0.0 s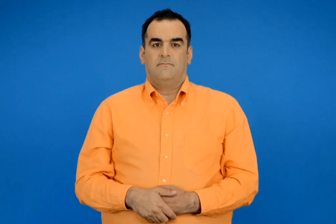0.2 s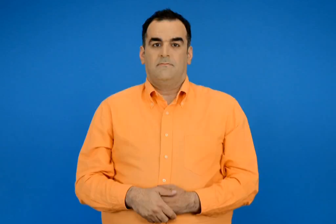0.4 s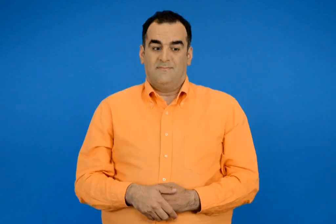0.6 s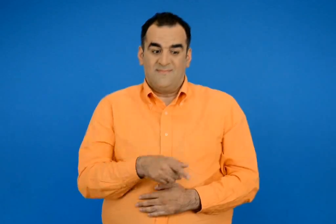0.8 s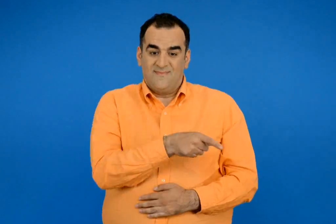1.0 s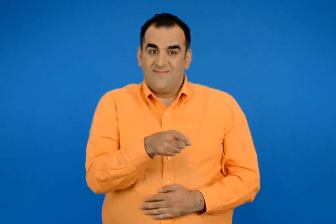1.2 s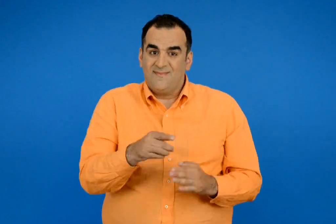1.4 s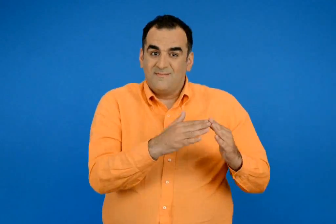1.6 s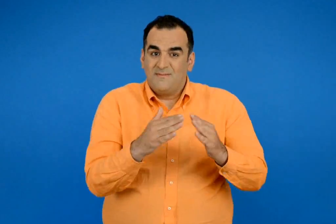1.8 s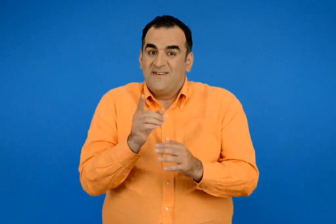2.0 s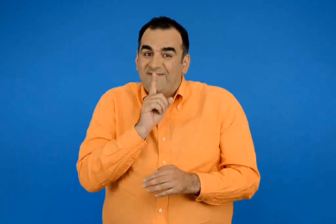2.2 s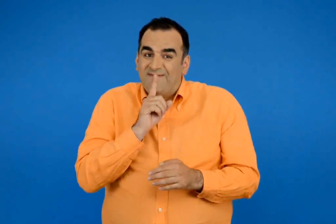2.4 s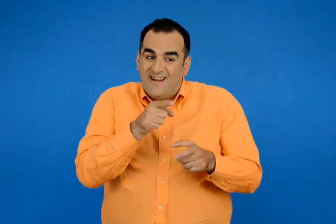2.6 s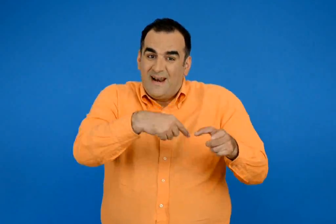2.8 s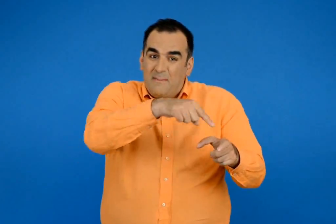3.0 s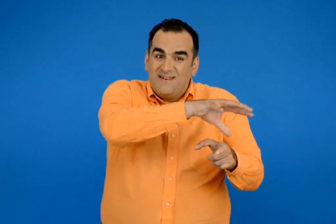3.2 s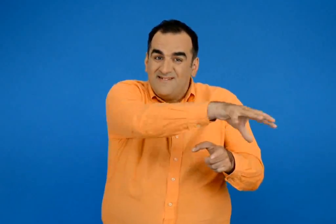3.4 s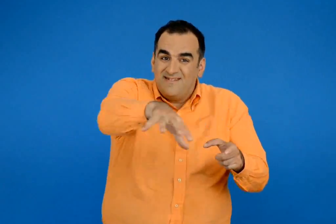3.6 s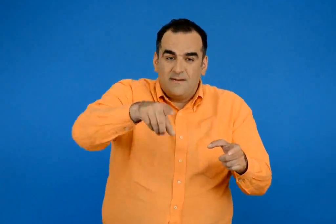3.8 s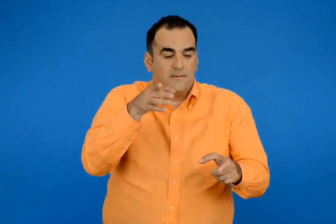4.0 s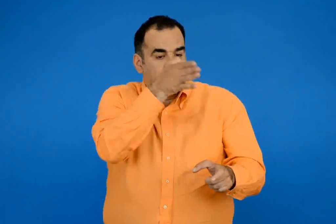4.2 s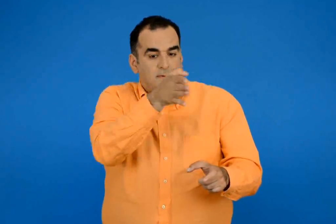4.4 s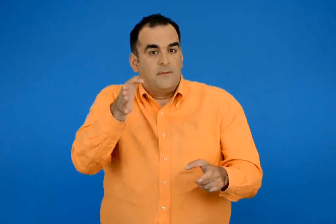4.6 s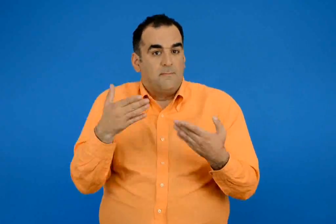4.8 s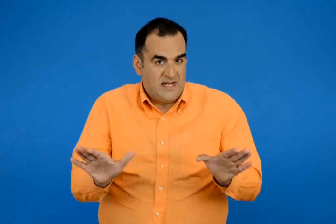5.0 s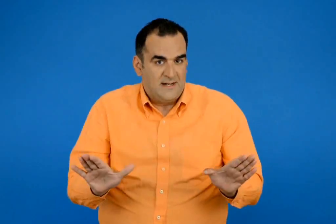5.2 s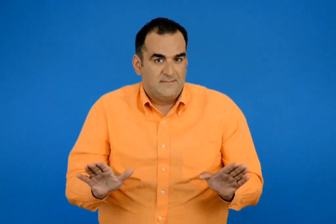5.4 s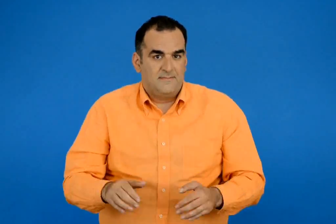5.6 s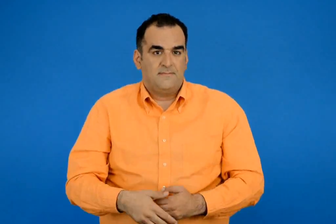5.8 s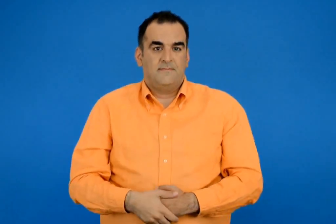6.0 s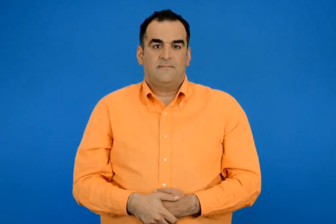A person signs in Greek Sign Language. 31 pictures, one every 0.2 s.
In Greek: έχετε επισκεφτεί κάποια από αυτά ;
